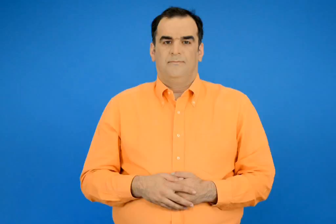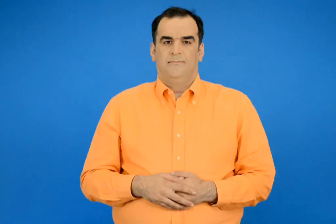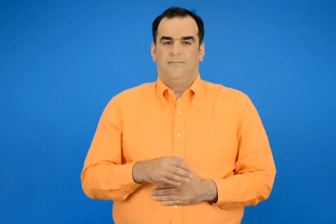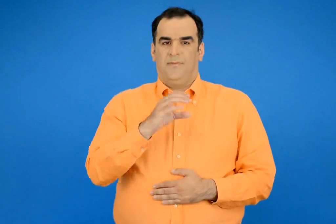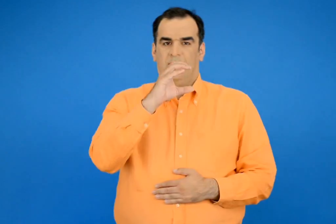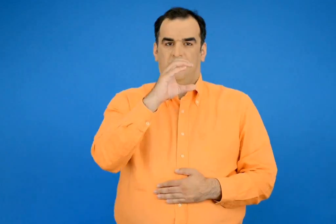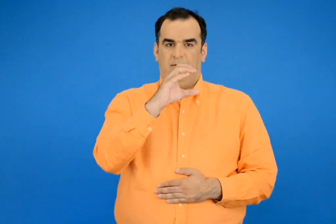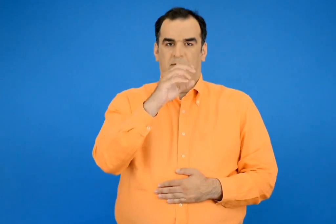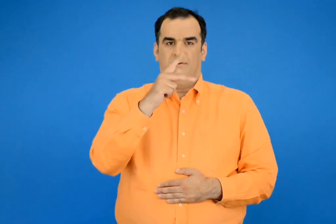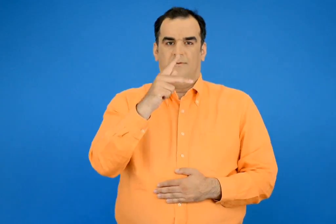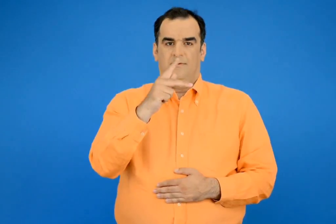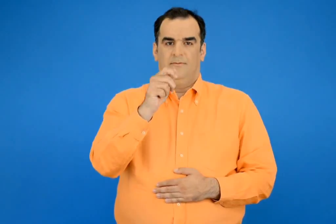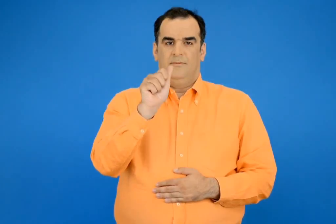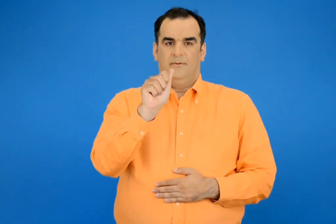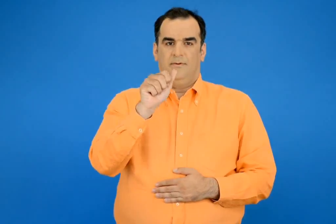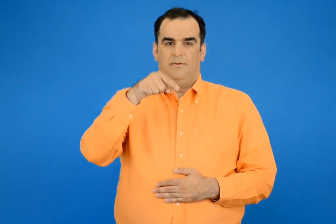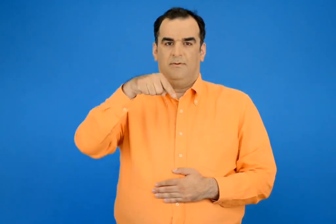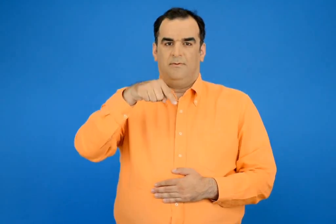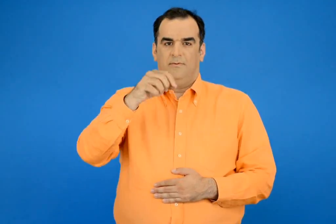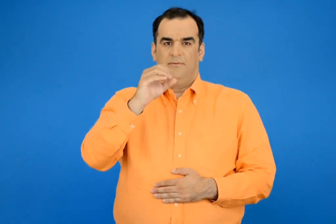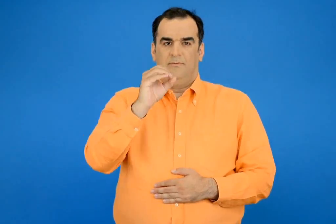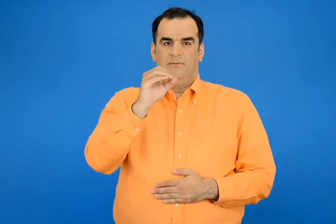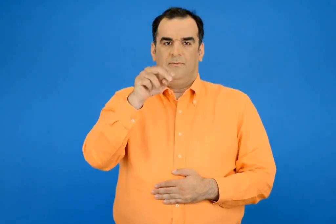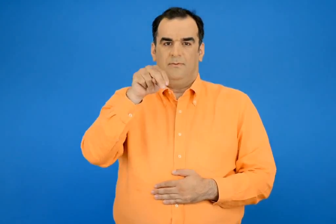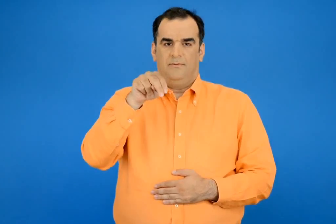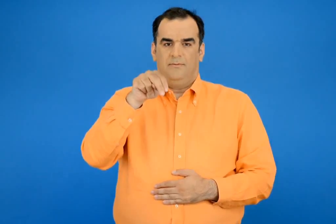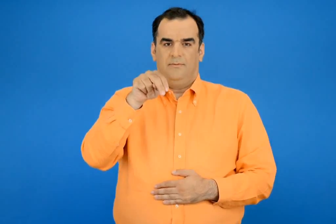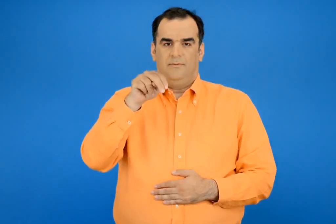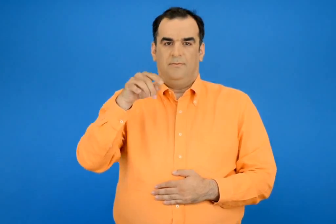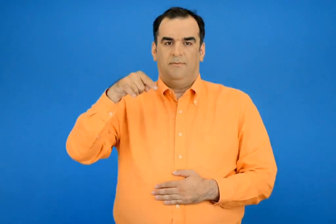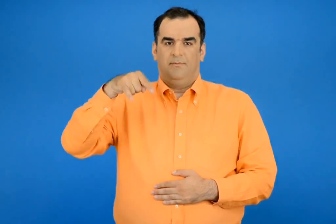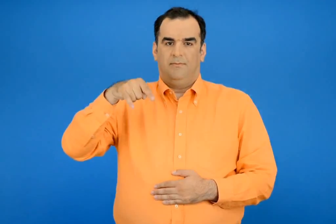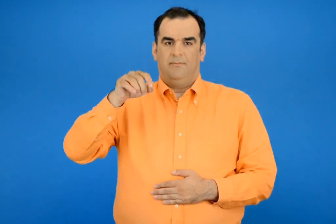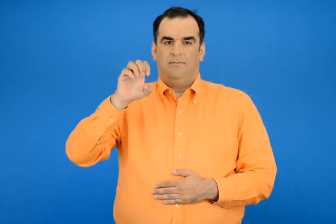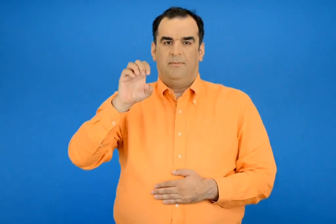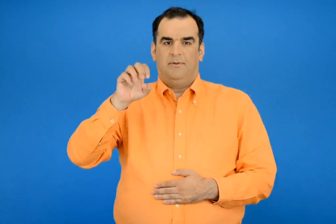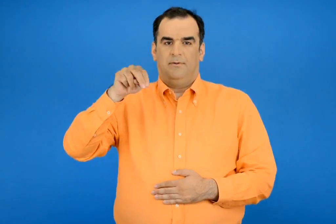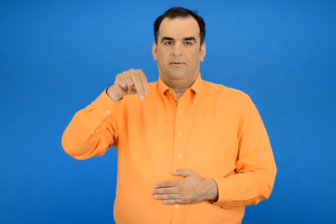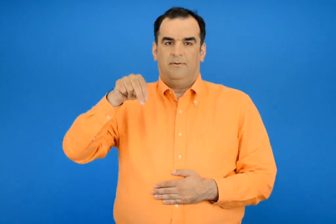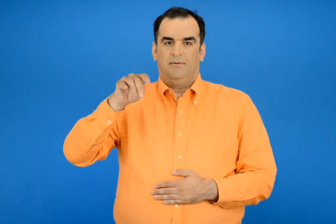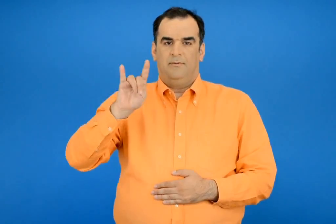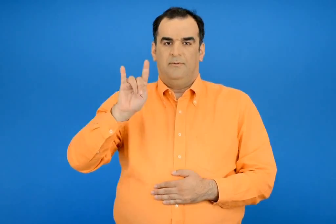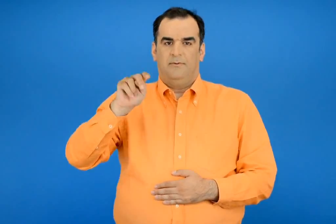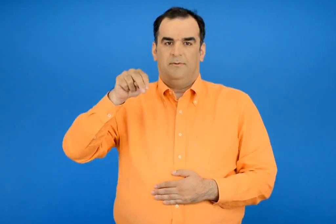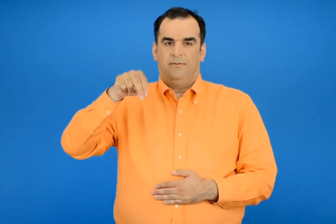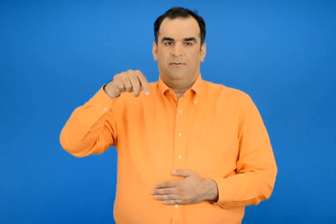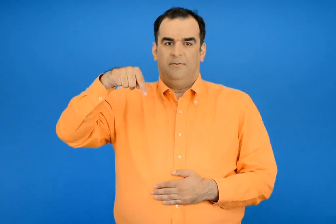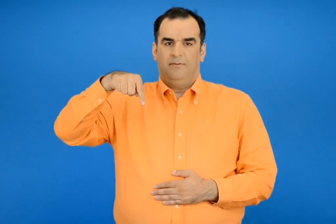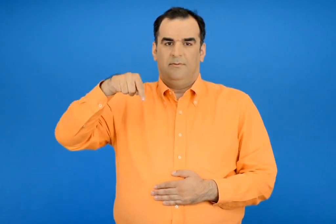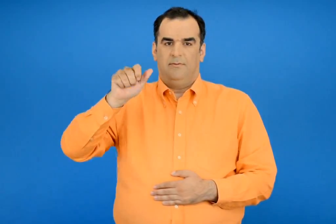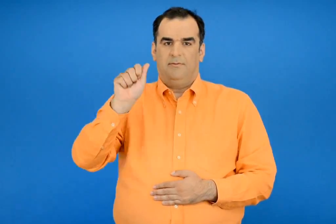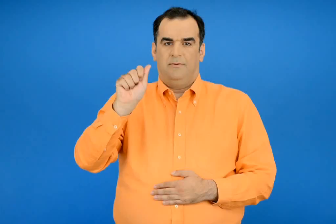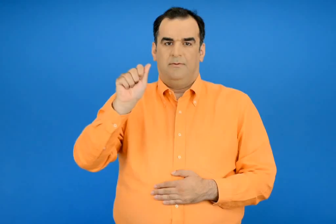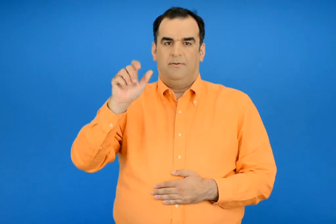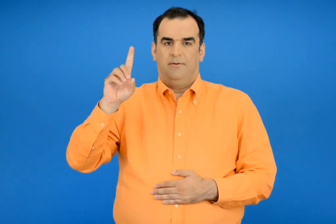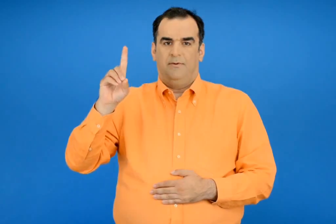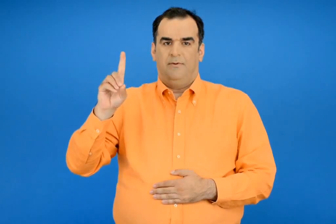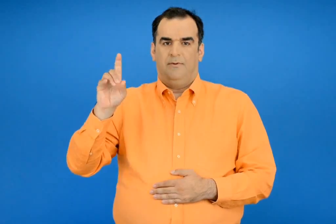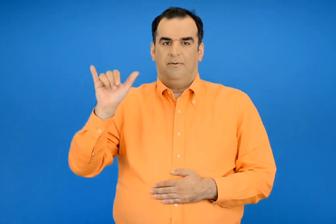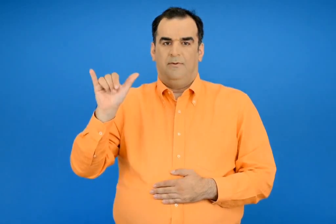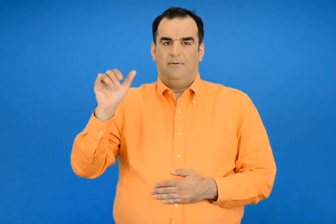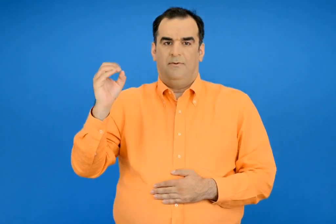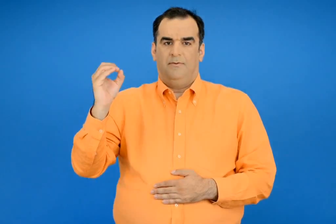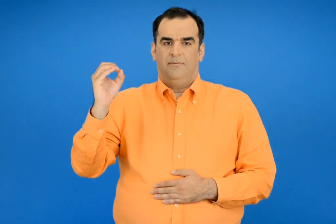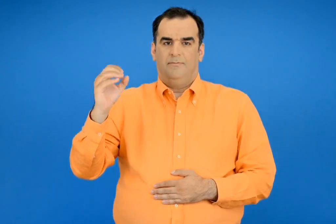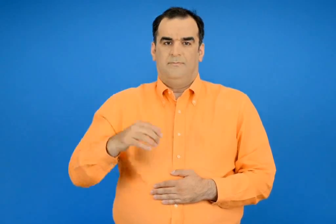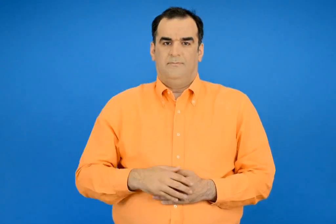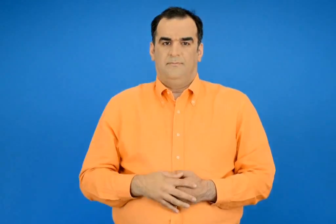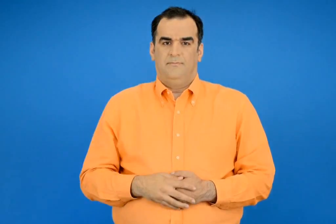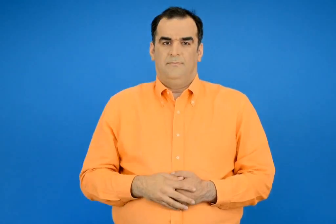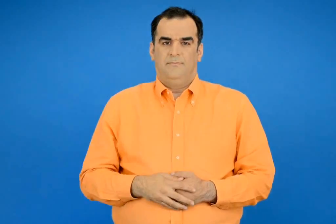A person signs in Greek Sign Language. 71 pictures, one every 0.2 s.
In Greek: εκατό πενήντα δύο
